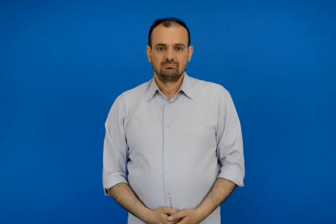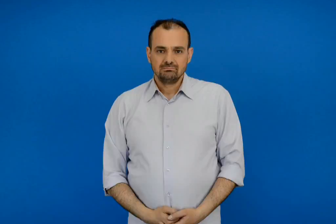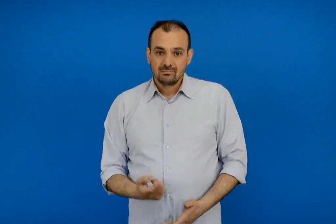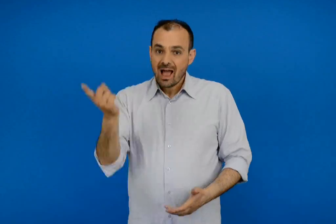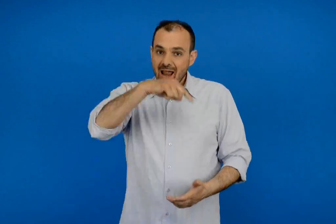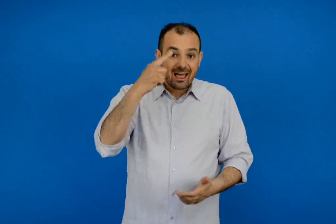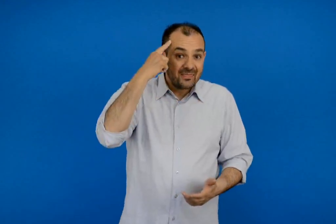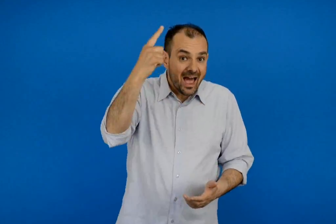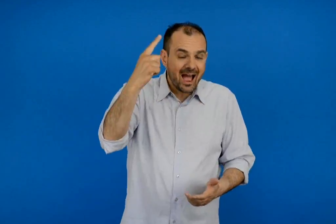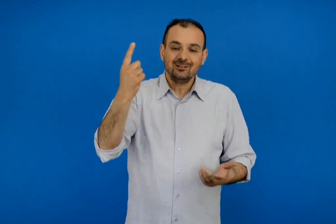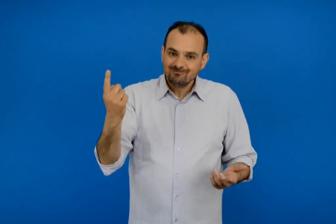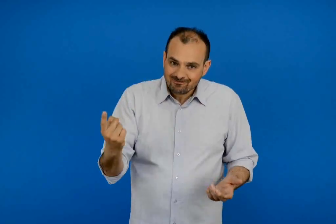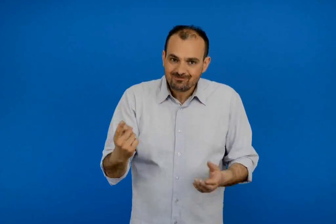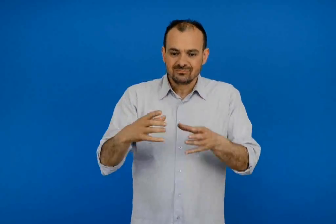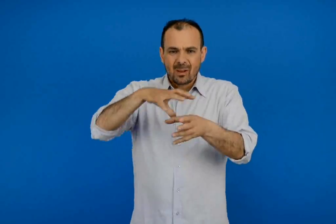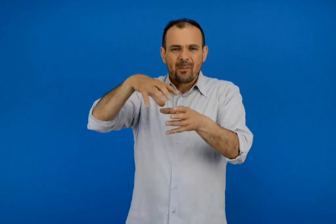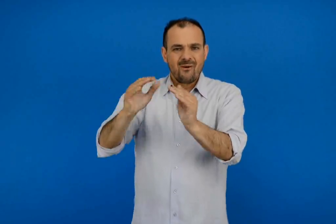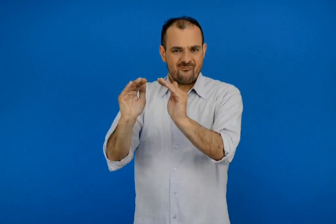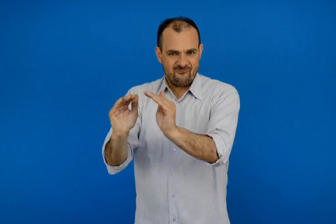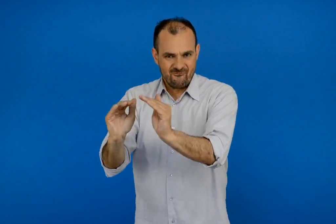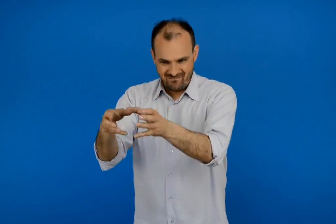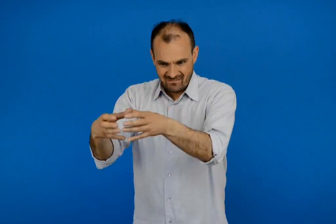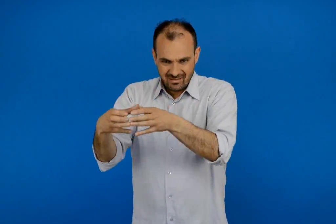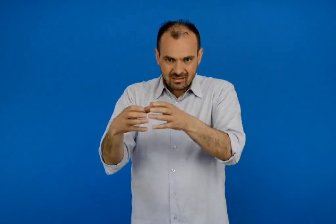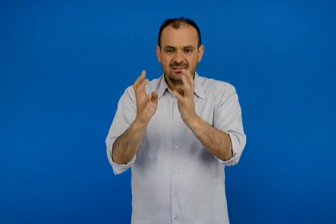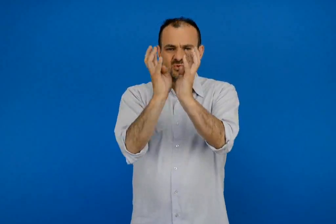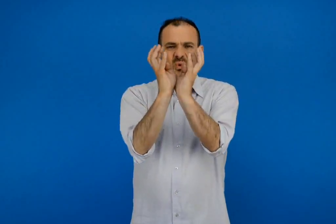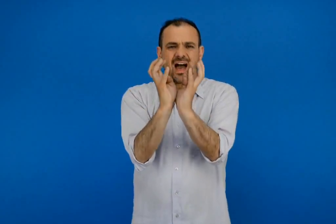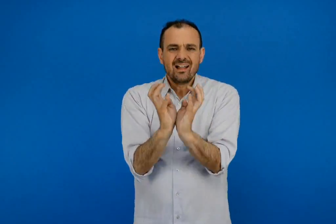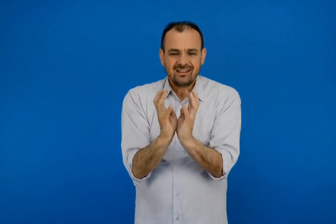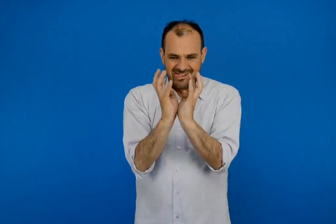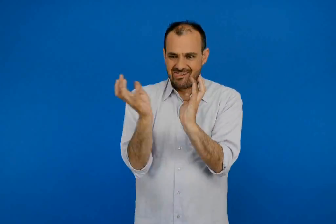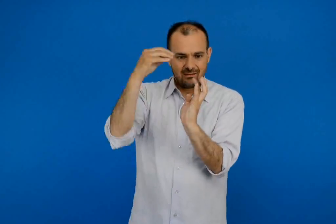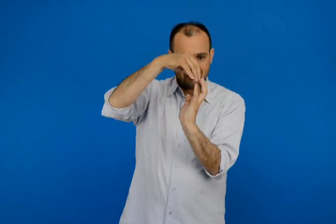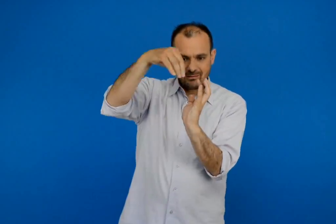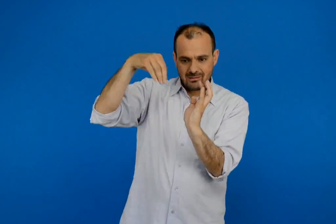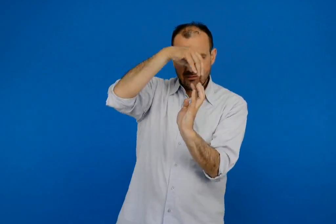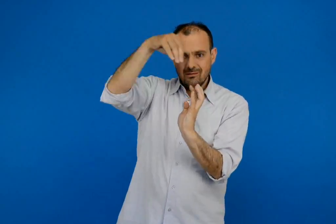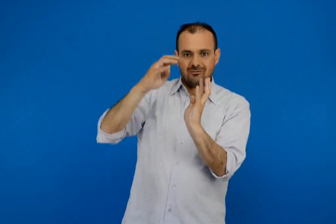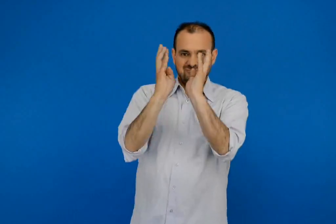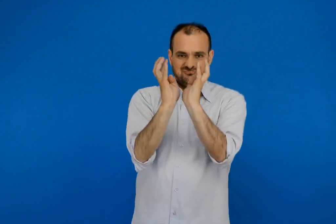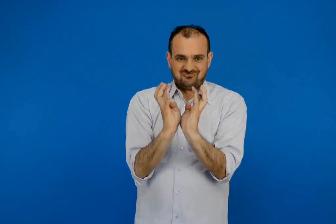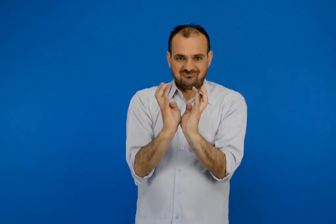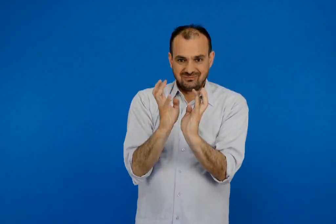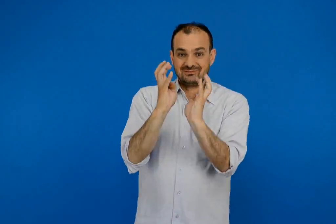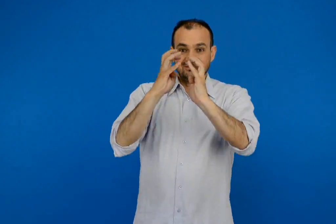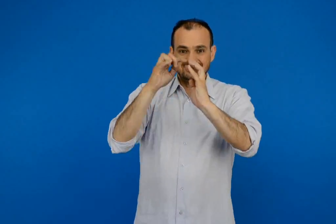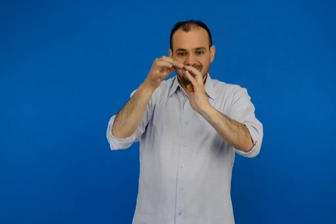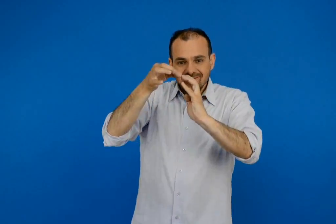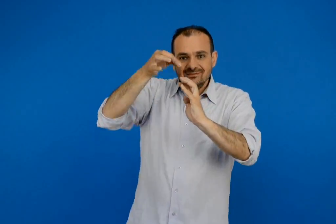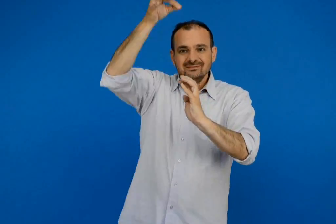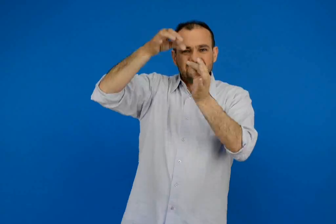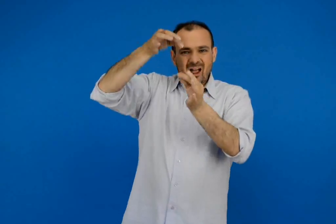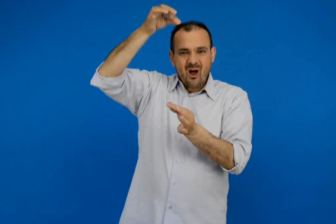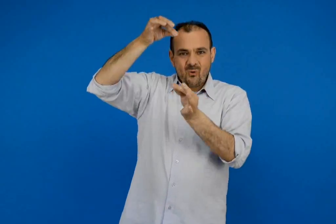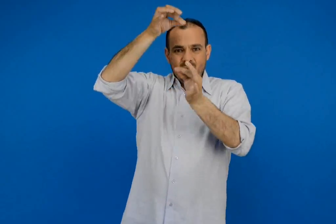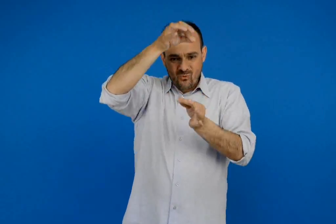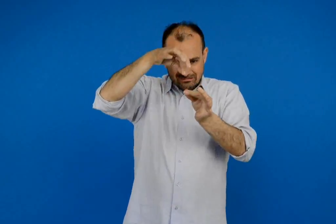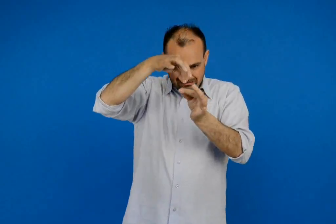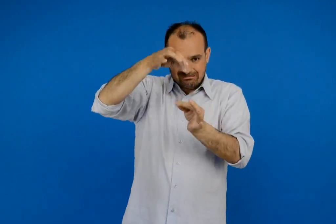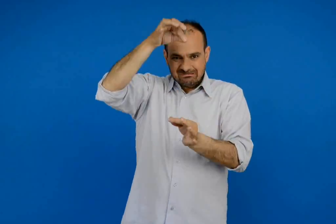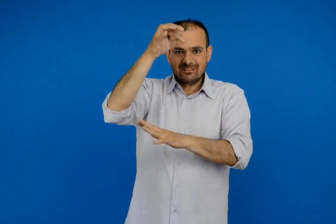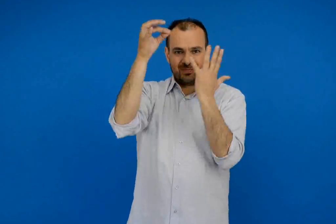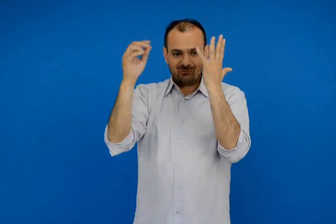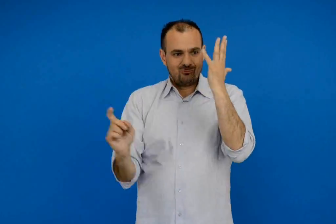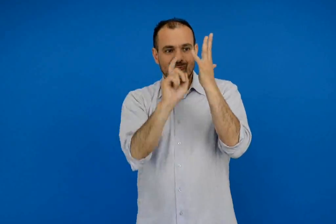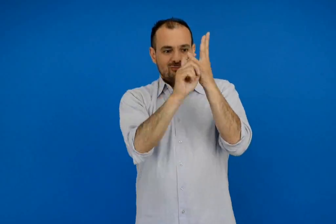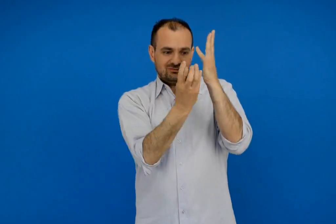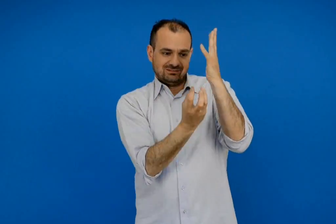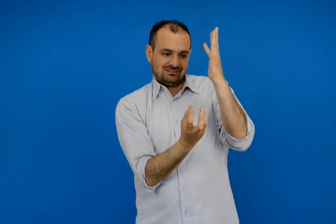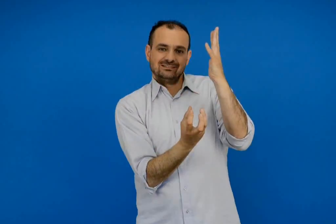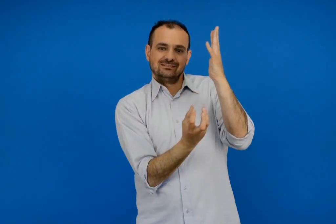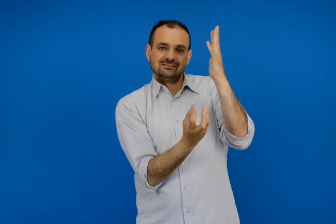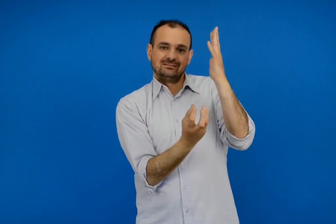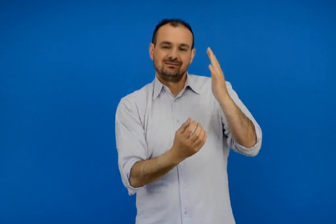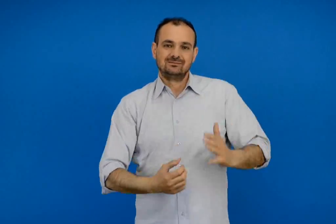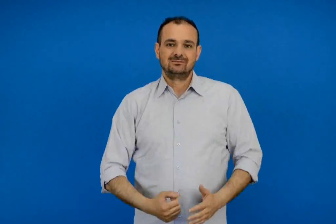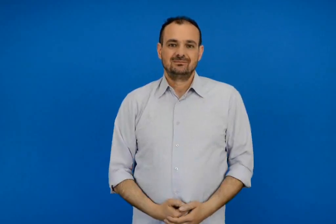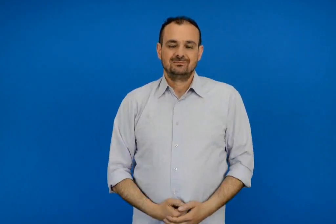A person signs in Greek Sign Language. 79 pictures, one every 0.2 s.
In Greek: μια άλλη ιδέα με το ίδιο μείγμα μπορείς να γεμίσεις ανοιχτά κουκουναριά και να τα κρεμάσεις με εάν σπάγκο στα δέντρα
